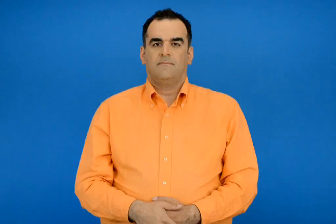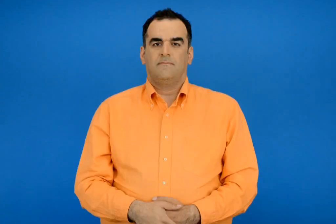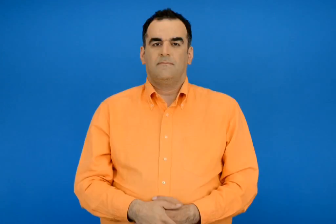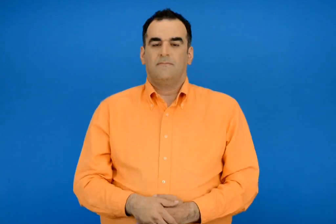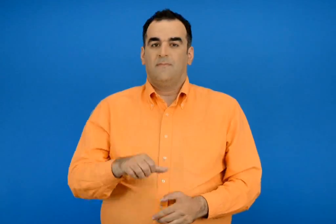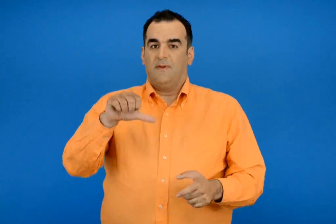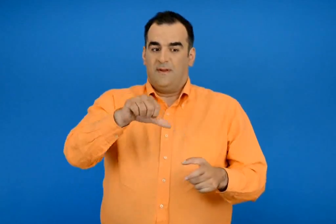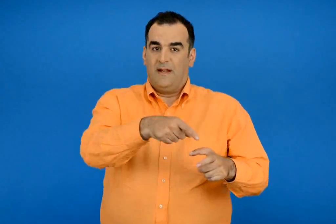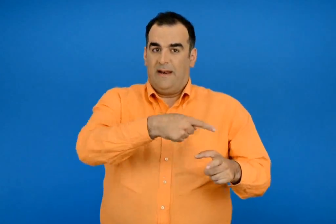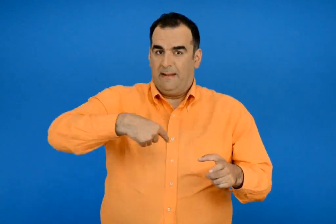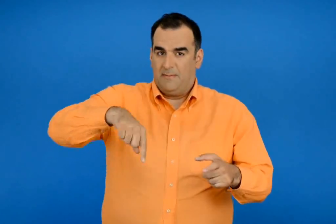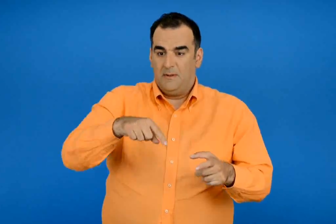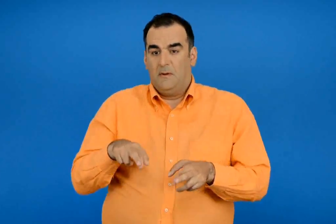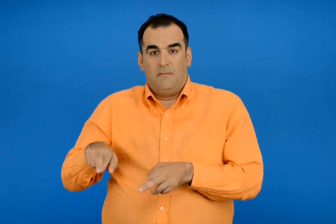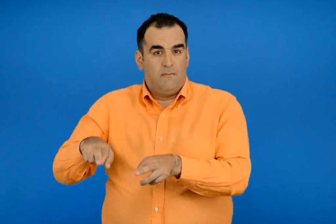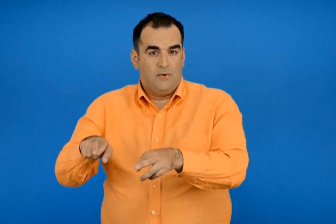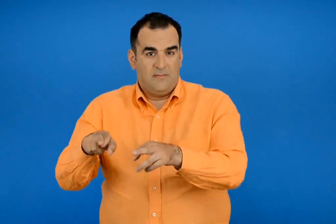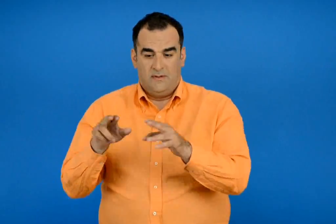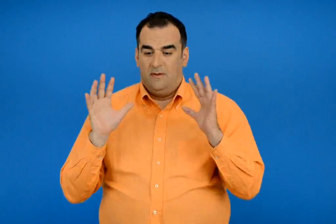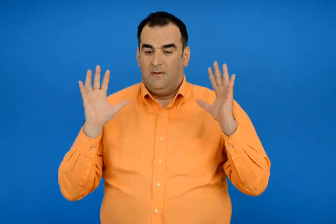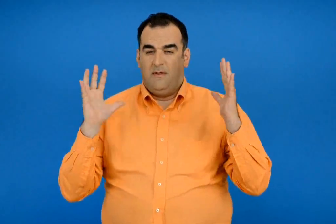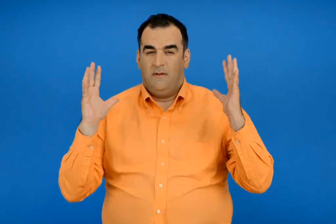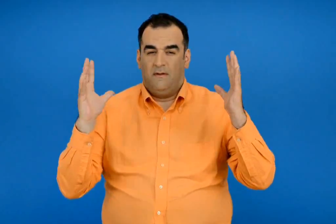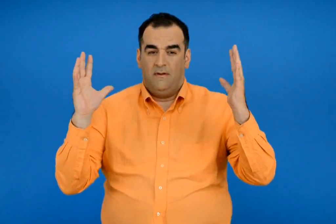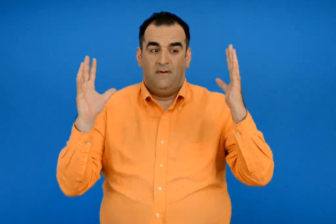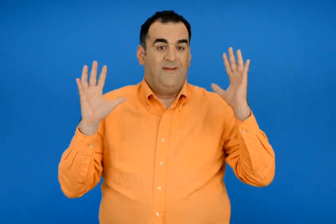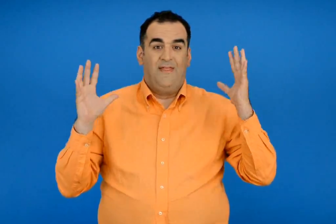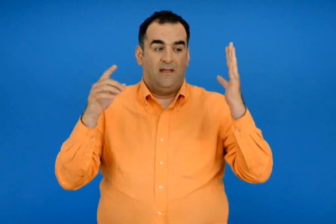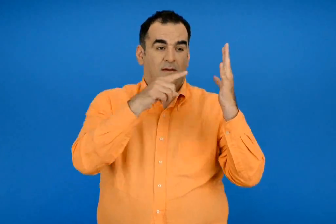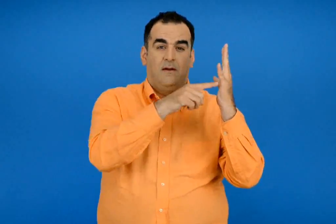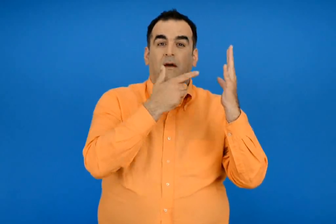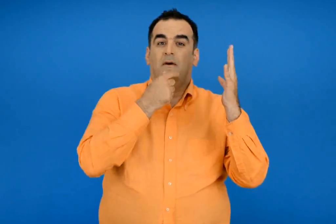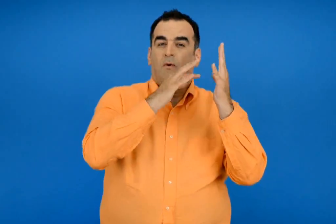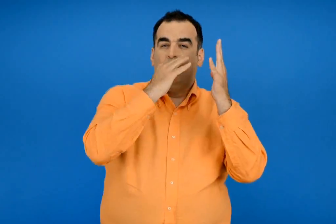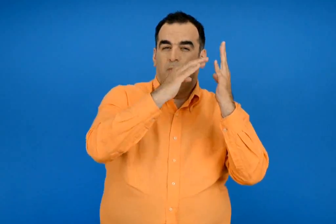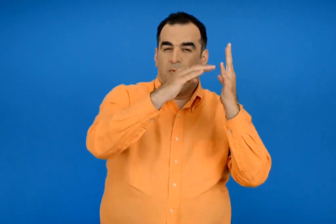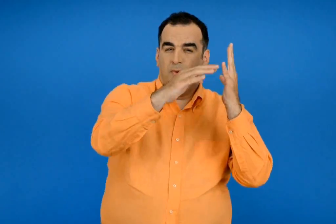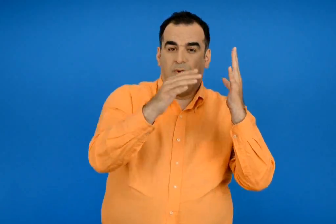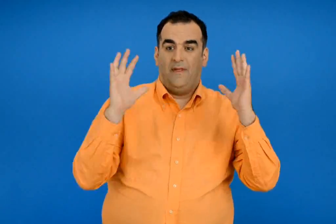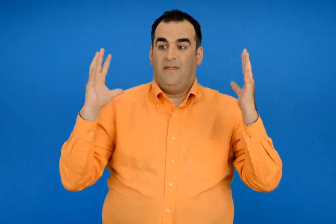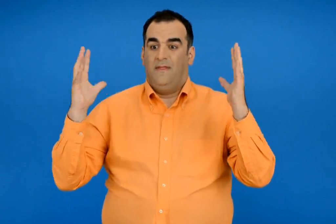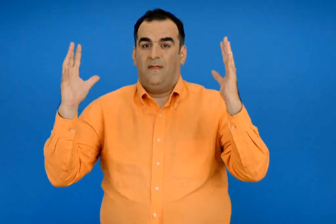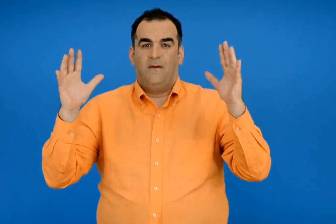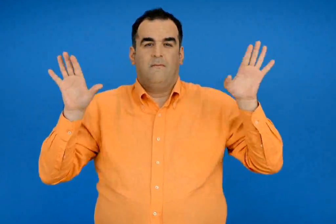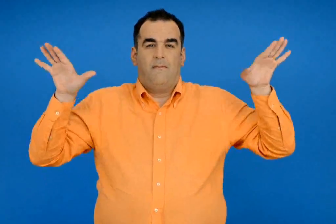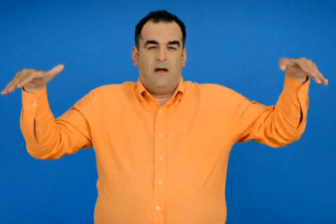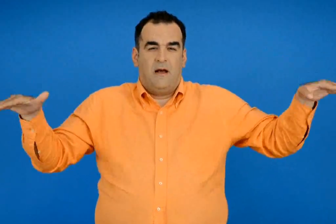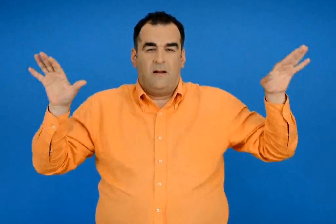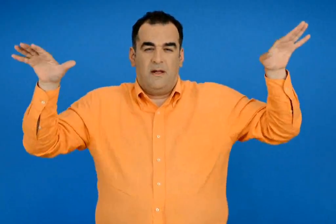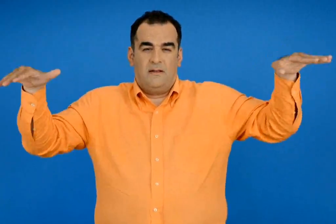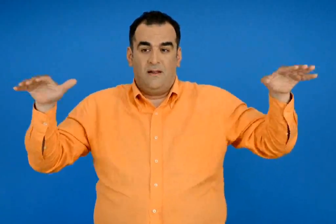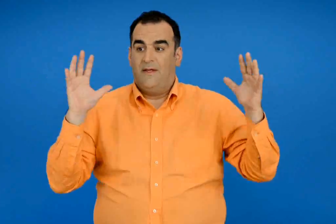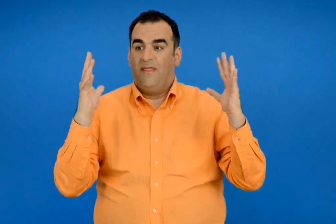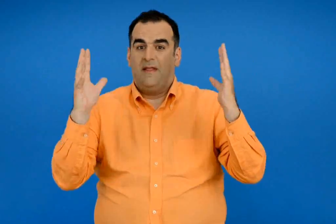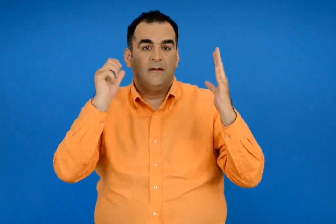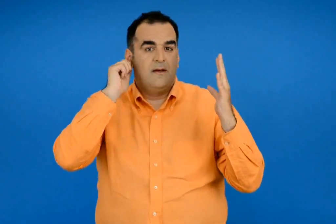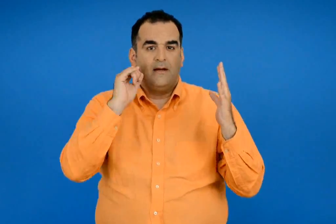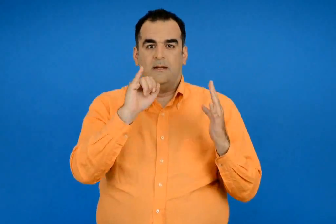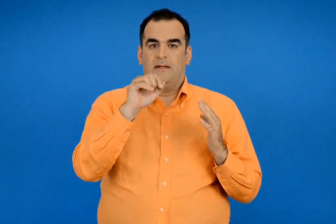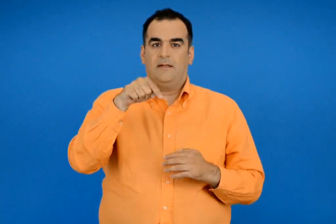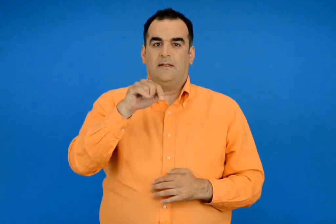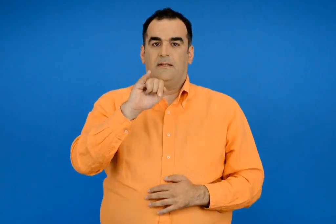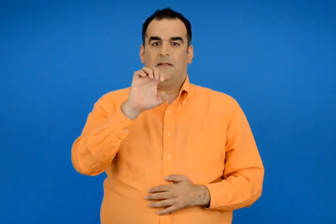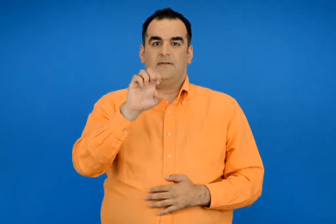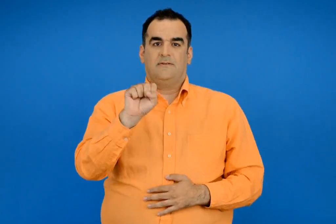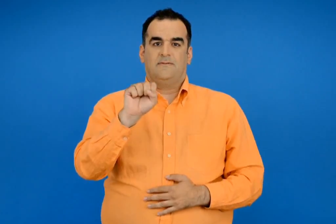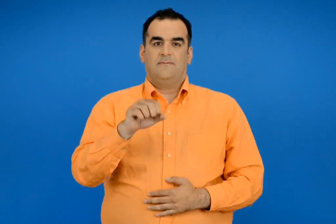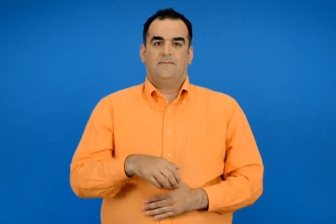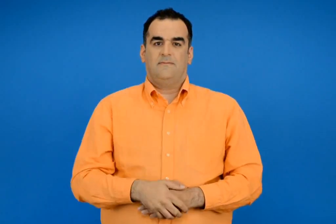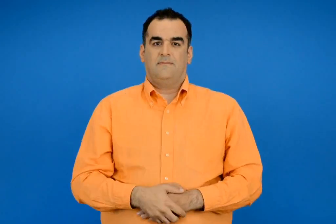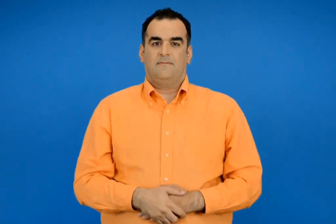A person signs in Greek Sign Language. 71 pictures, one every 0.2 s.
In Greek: γύρω γύρω μεγαλώνουν λευκές πλάτανοι ιτιές
